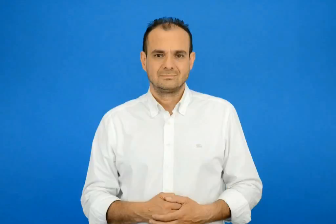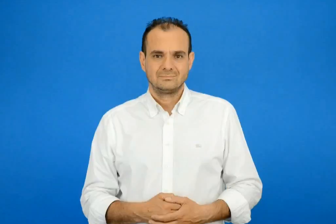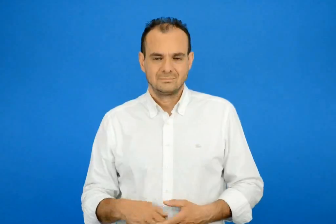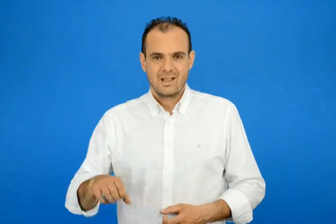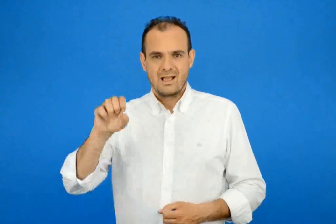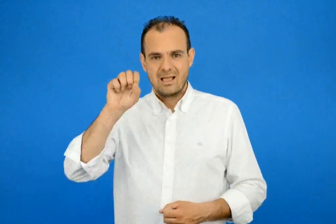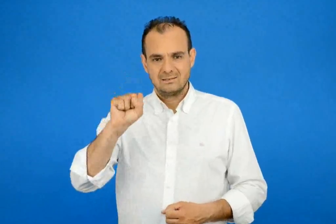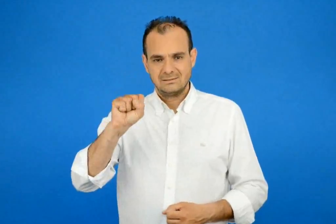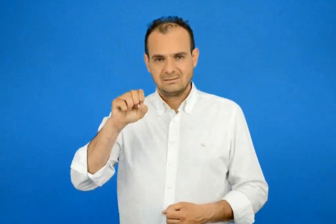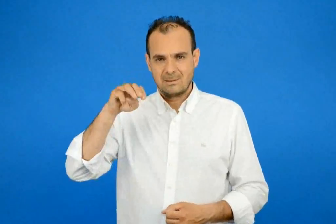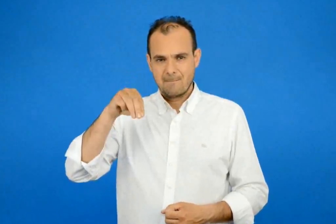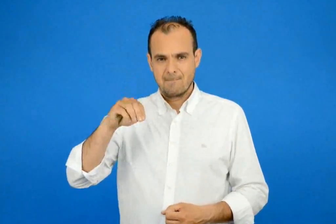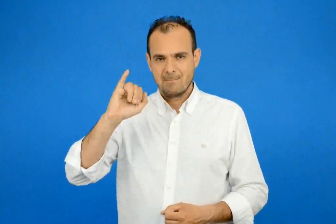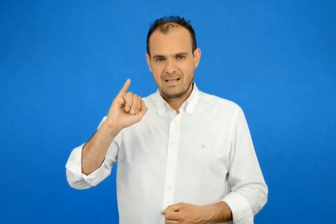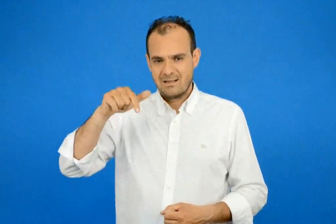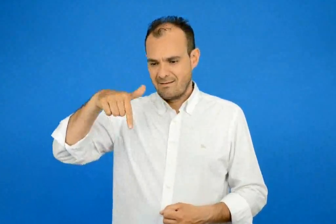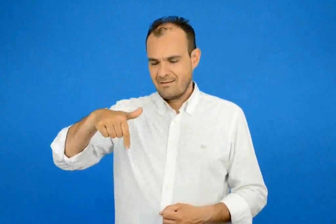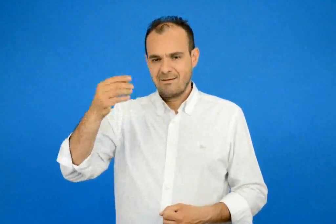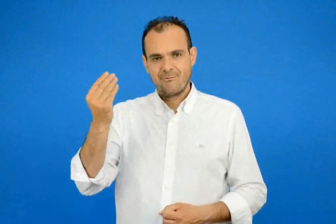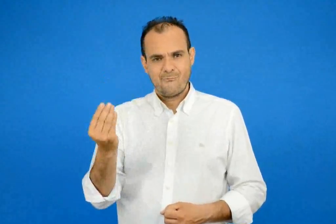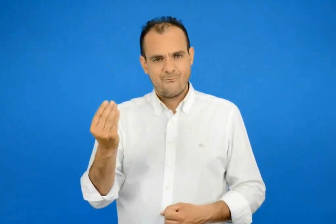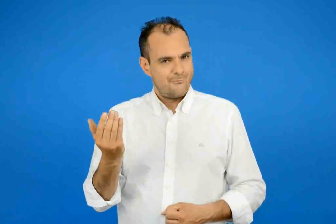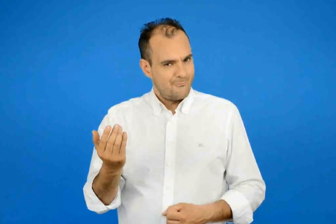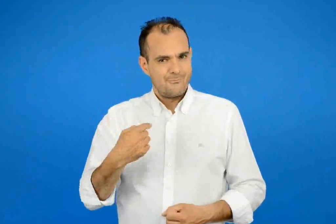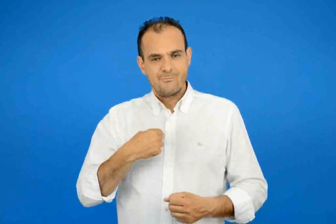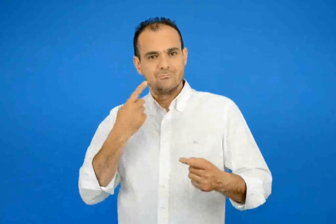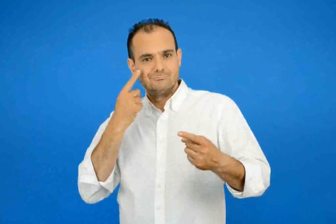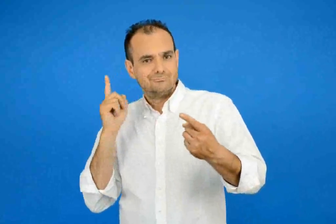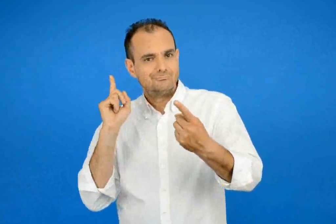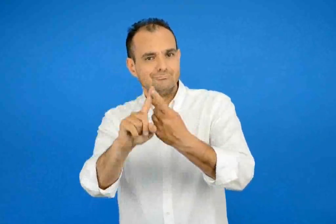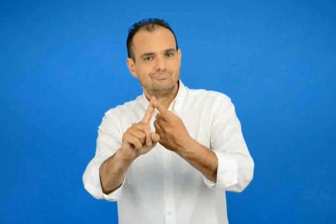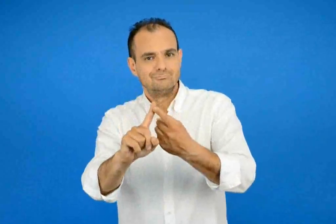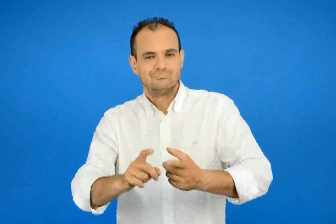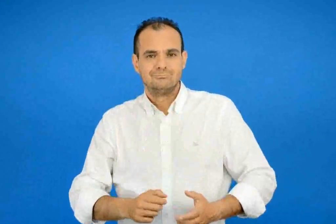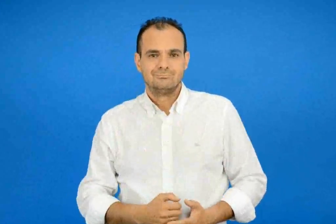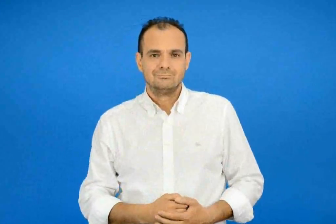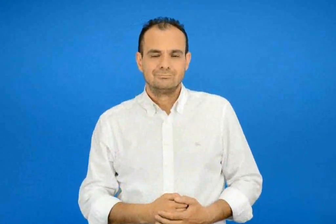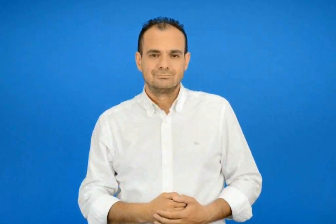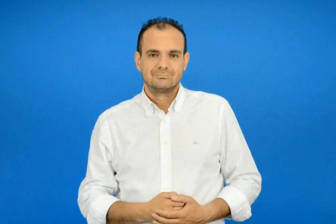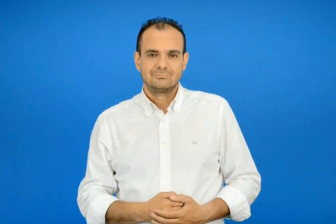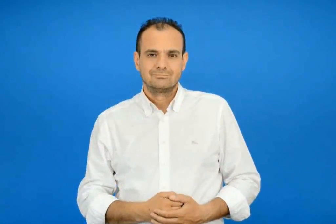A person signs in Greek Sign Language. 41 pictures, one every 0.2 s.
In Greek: σμιγώ συναντιέμαι
